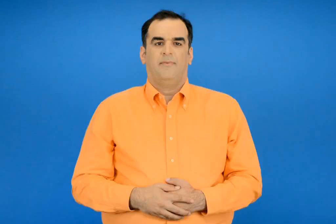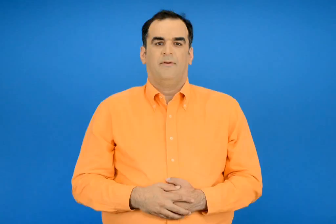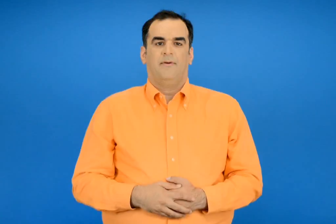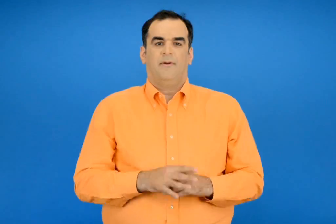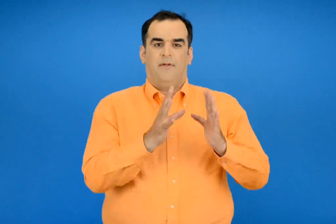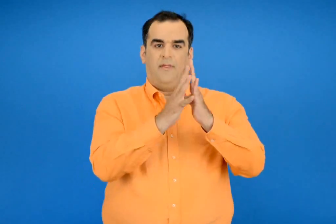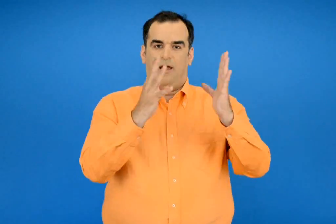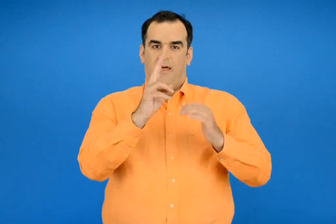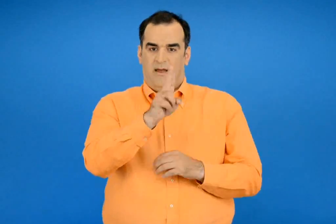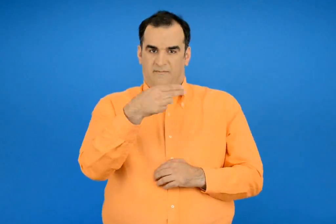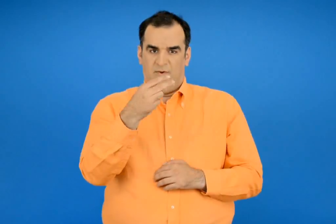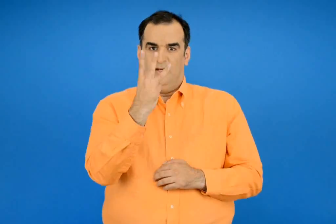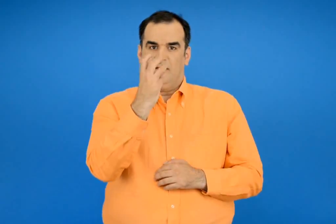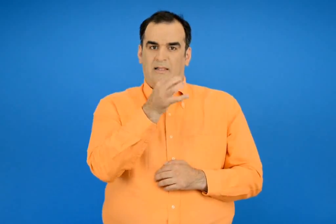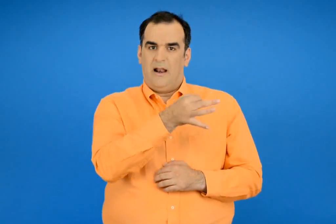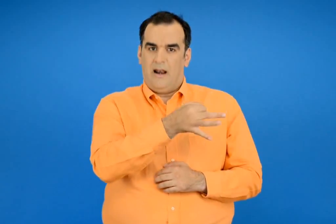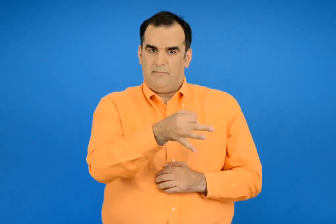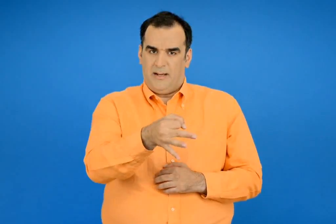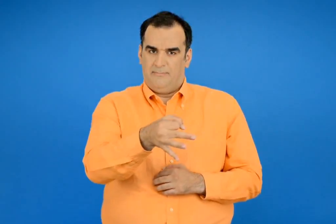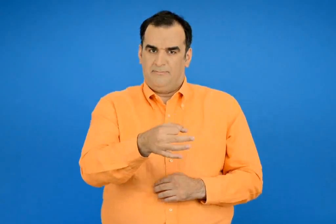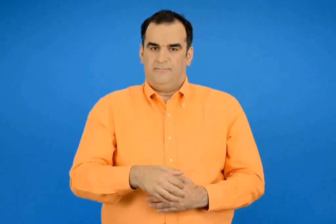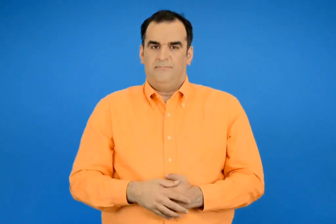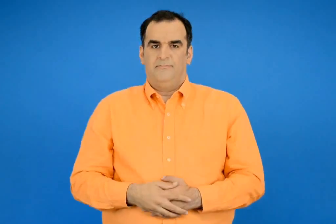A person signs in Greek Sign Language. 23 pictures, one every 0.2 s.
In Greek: 19 € και 30 λεπτό
